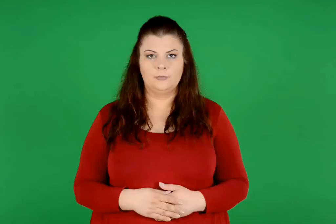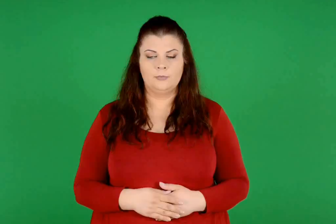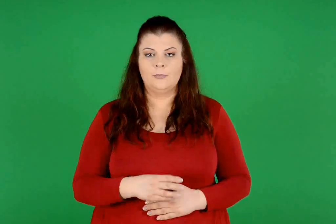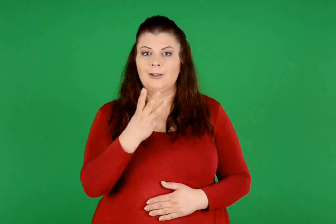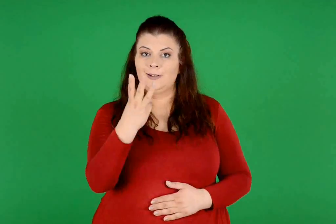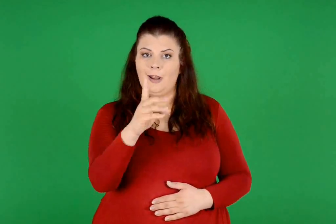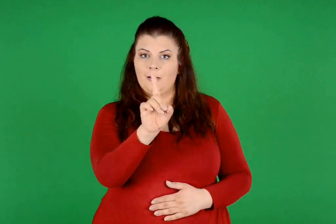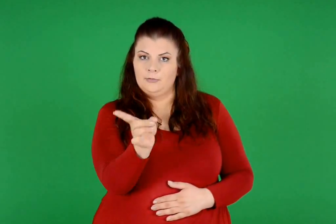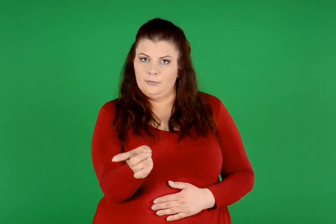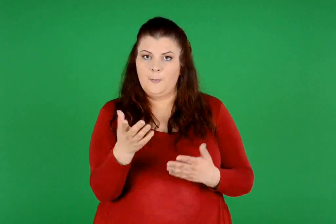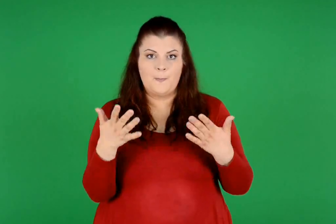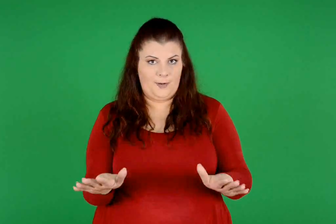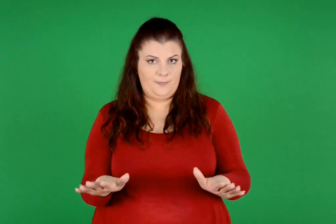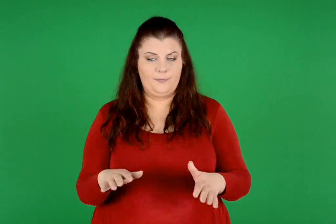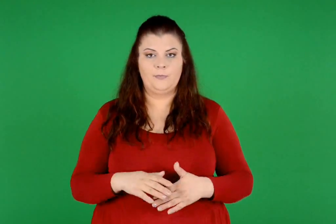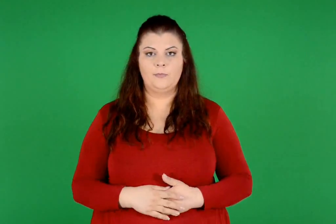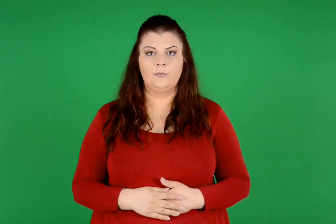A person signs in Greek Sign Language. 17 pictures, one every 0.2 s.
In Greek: μετά από τρία τέταρτα
